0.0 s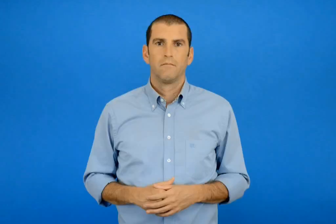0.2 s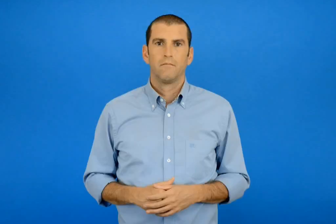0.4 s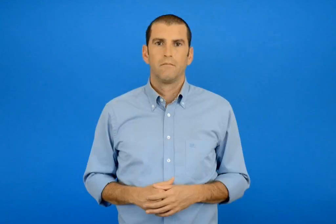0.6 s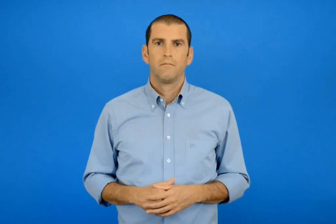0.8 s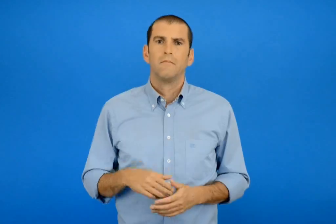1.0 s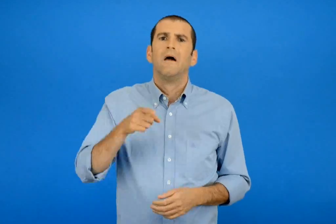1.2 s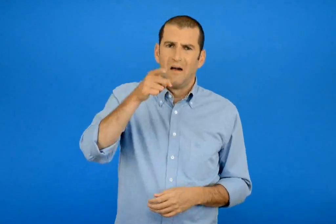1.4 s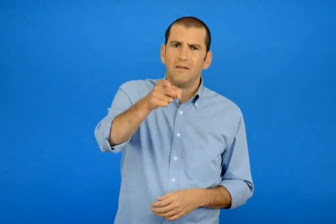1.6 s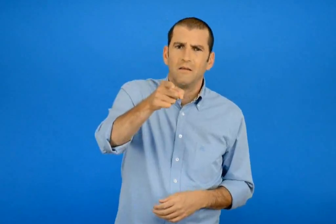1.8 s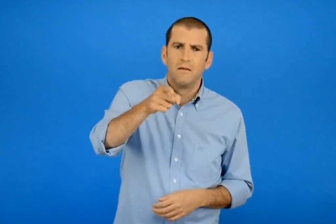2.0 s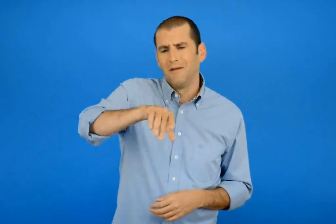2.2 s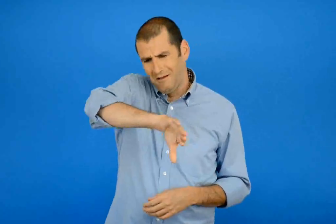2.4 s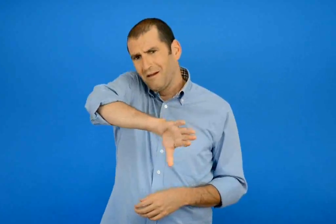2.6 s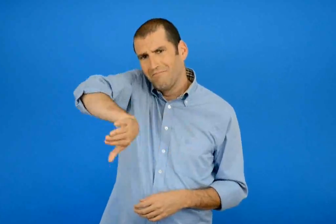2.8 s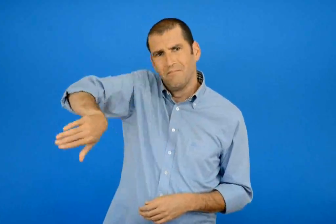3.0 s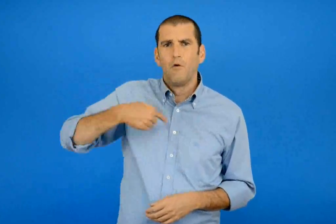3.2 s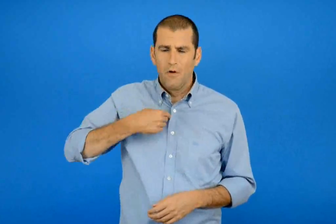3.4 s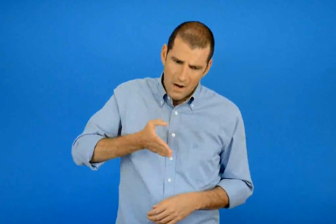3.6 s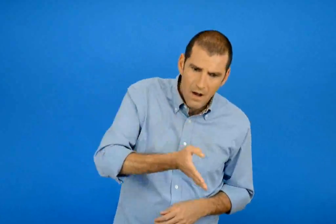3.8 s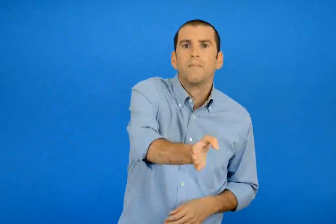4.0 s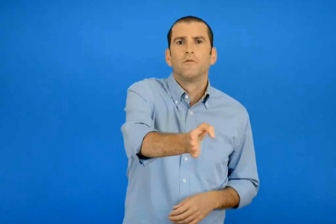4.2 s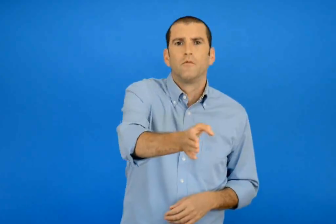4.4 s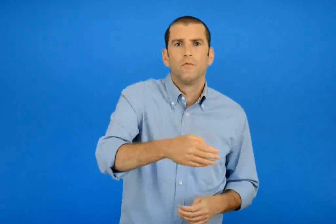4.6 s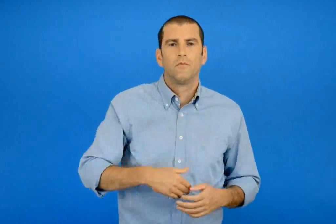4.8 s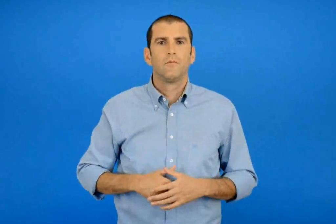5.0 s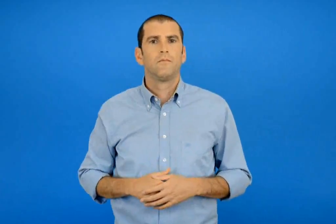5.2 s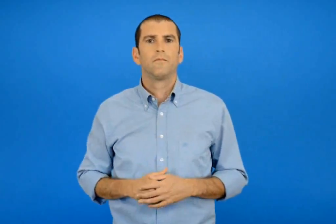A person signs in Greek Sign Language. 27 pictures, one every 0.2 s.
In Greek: εσύ κάνε πιο πέρα να περάσω
